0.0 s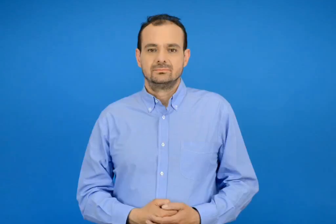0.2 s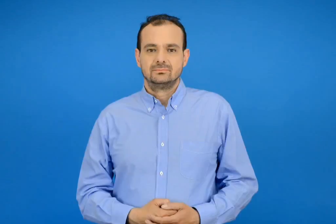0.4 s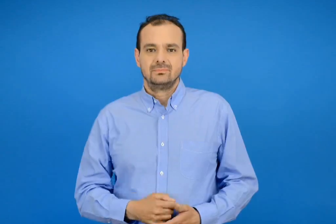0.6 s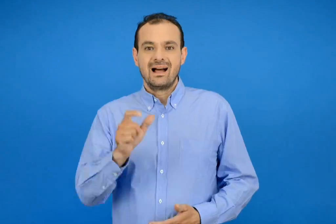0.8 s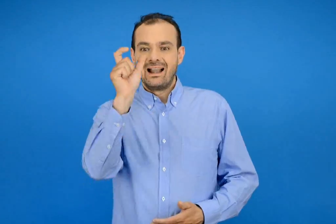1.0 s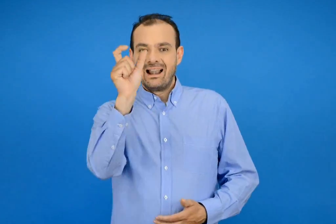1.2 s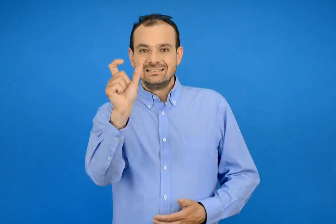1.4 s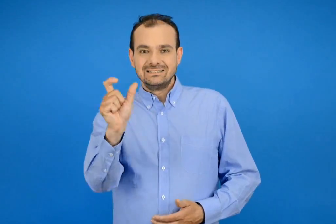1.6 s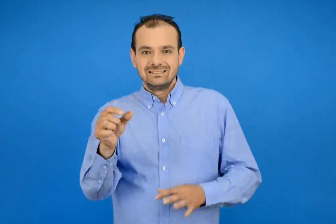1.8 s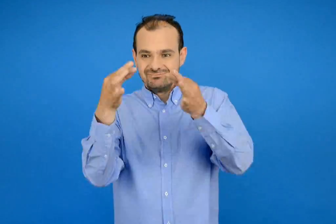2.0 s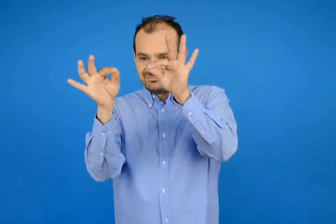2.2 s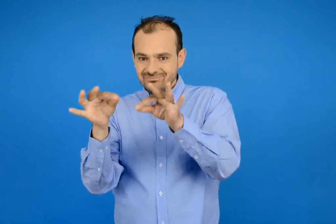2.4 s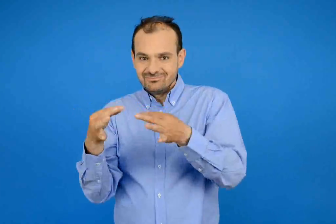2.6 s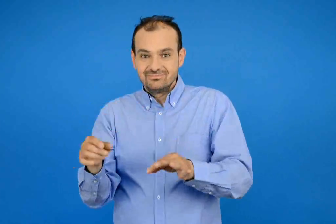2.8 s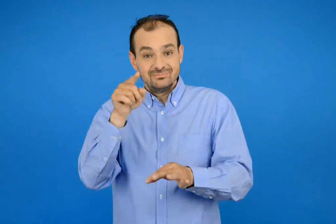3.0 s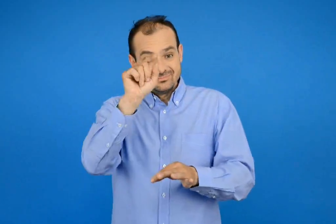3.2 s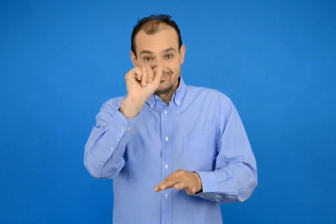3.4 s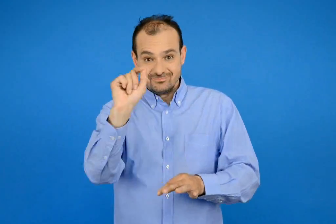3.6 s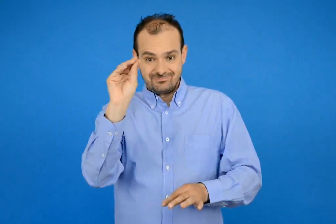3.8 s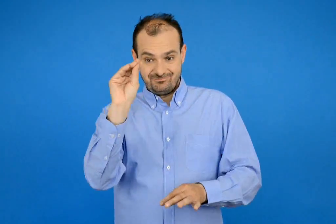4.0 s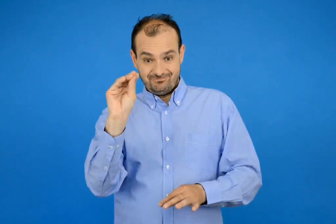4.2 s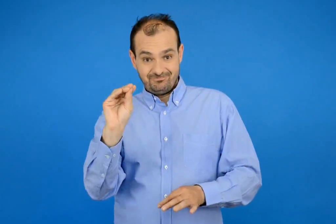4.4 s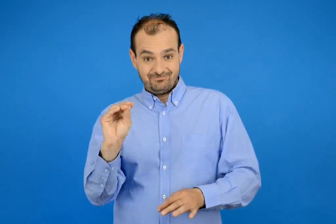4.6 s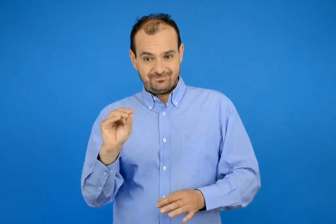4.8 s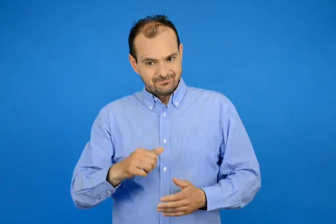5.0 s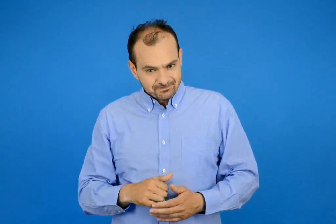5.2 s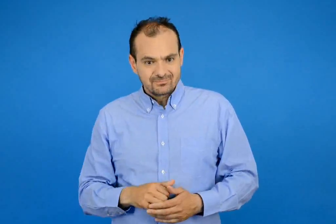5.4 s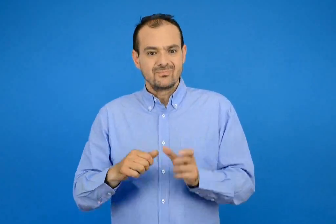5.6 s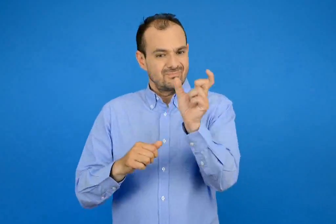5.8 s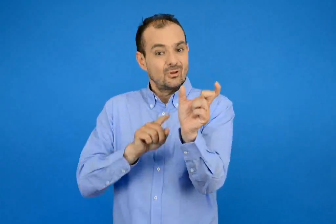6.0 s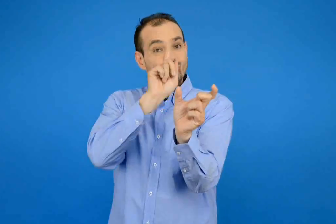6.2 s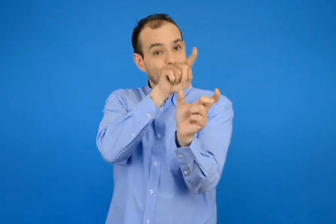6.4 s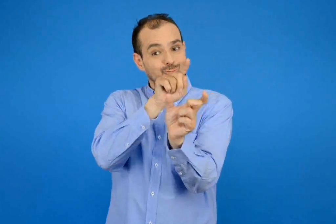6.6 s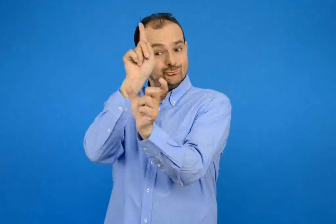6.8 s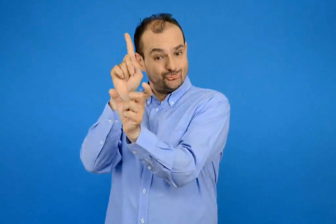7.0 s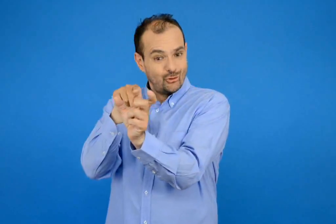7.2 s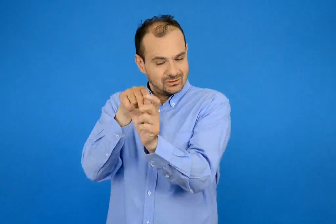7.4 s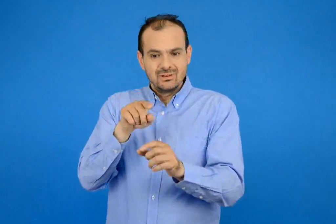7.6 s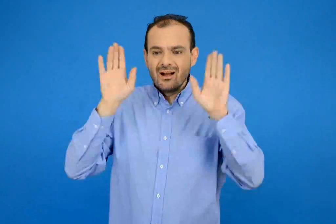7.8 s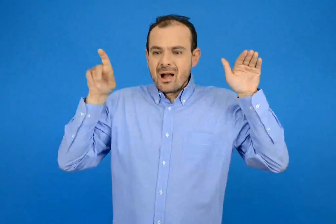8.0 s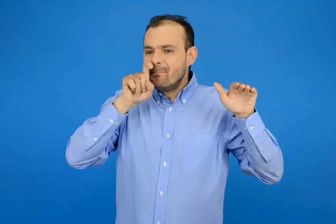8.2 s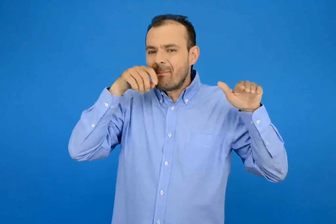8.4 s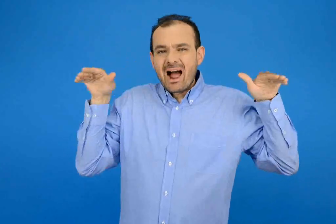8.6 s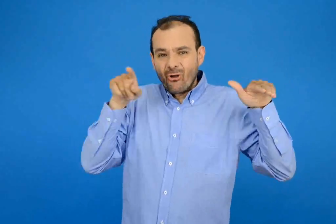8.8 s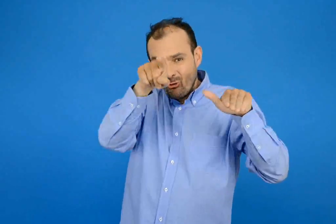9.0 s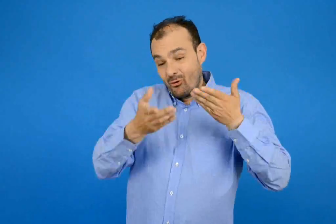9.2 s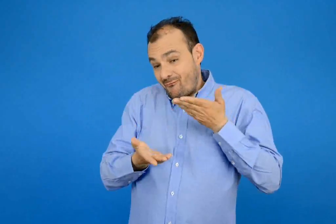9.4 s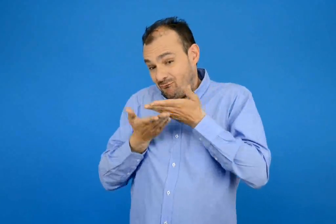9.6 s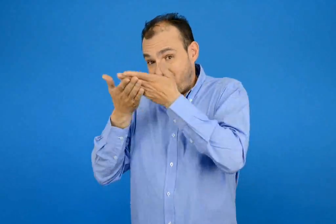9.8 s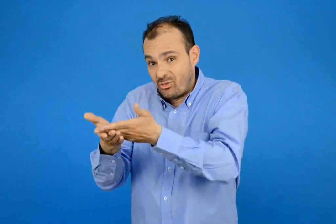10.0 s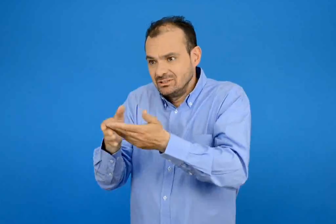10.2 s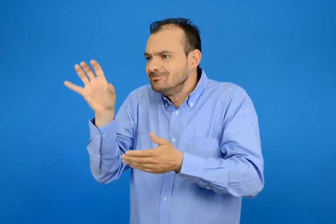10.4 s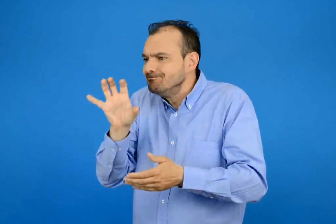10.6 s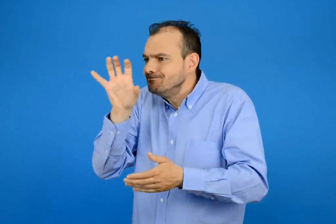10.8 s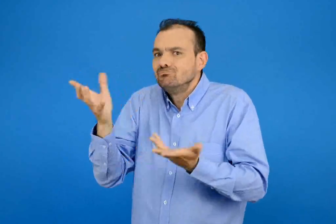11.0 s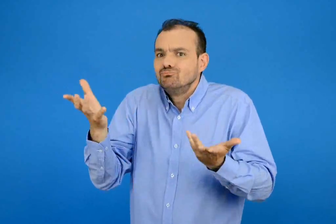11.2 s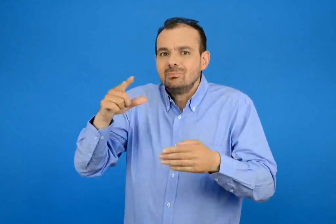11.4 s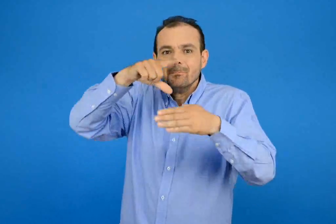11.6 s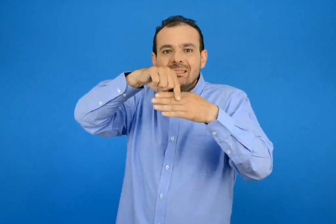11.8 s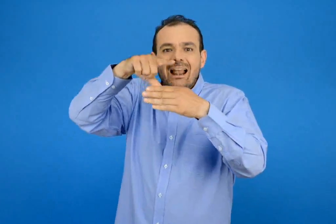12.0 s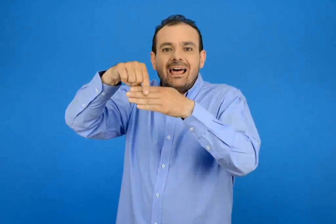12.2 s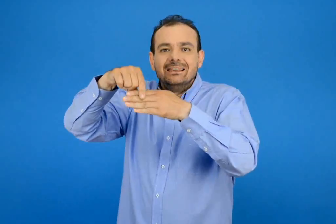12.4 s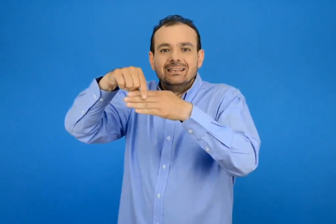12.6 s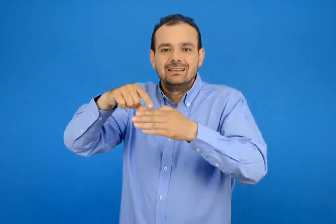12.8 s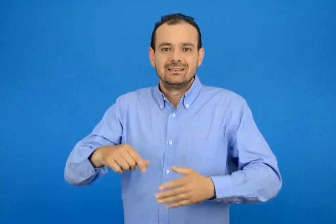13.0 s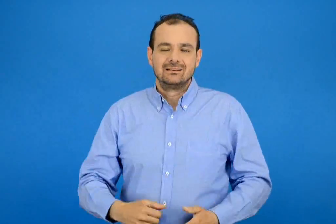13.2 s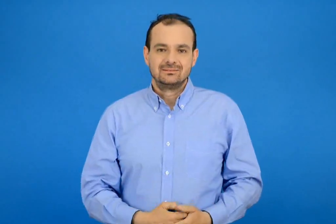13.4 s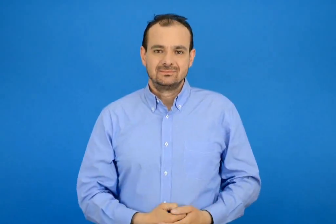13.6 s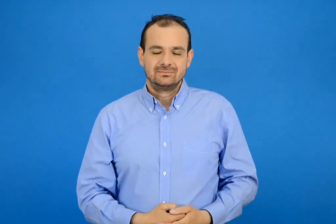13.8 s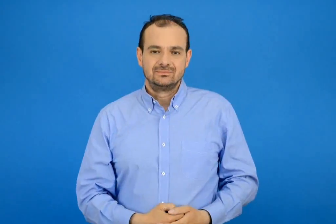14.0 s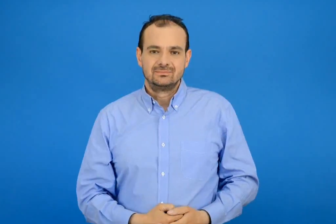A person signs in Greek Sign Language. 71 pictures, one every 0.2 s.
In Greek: γράψε τις λέξεις που λείπουν βάλε τόνους και βοήθησε τον παπαγάλο να βρει το μανταλάκι
